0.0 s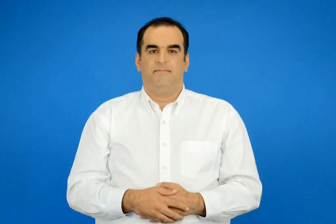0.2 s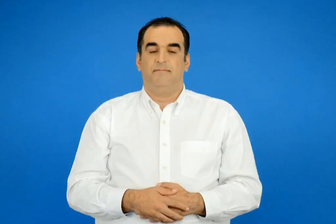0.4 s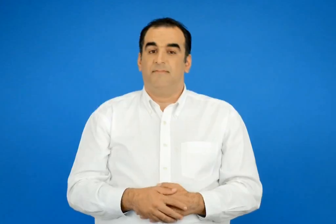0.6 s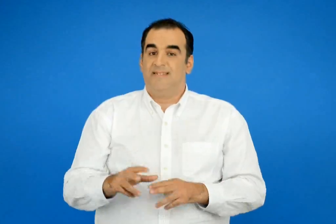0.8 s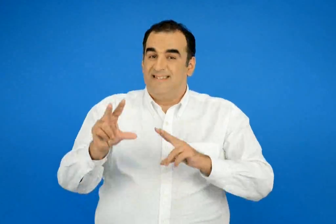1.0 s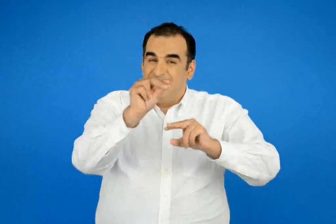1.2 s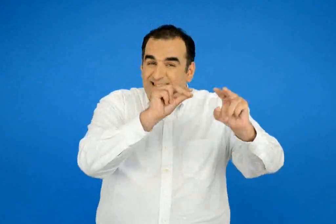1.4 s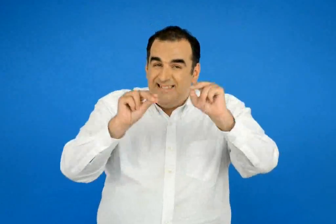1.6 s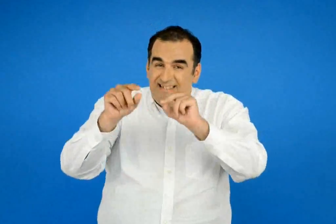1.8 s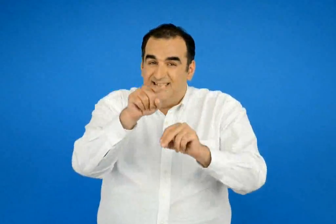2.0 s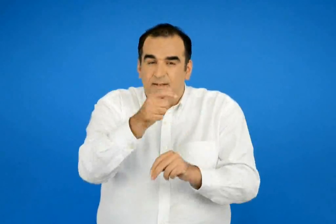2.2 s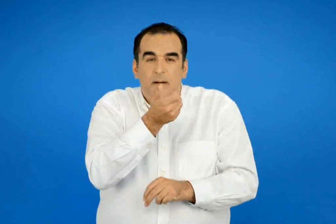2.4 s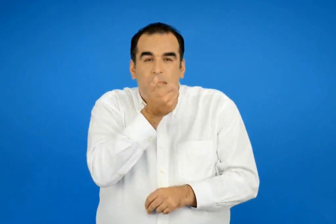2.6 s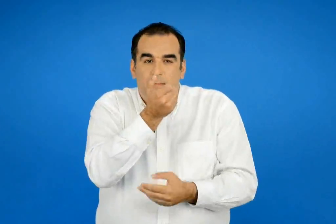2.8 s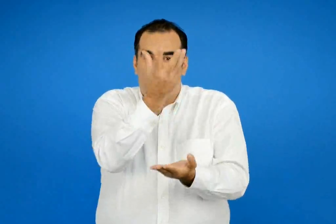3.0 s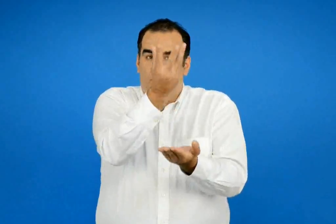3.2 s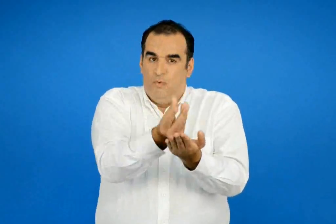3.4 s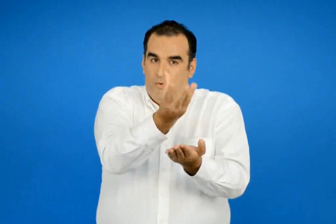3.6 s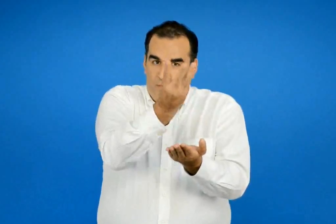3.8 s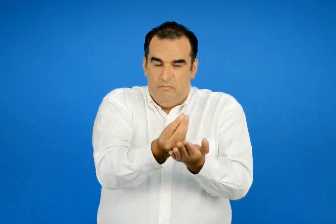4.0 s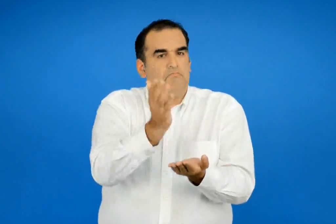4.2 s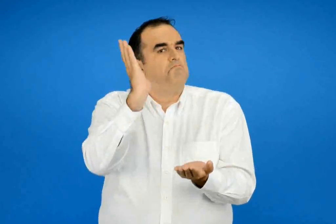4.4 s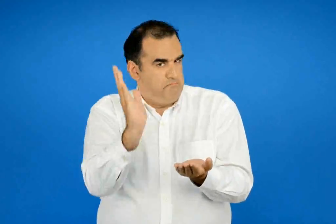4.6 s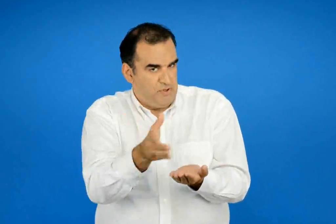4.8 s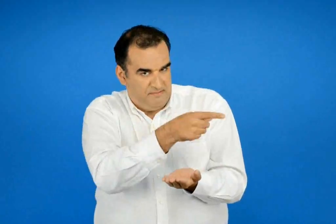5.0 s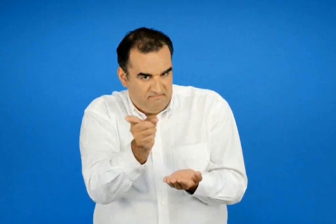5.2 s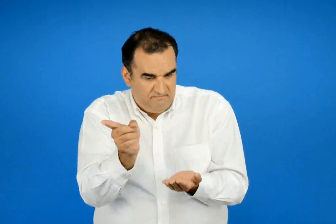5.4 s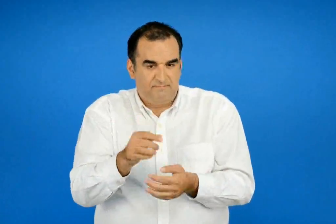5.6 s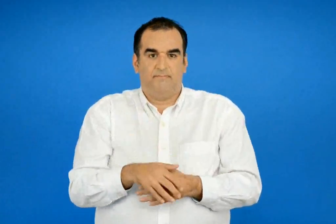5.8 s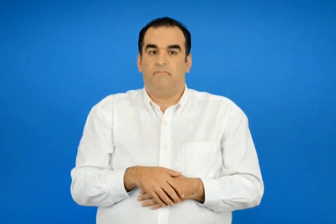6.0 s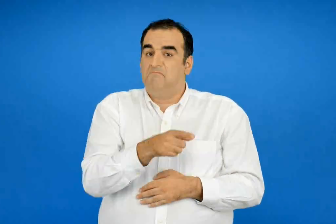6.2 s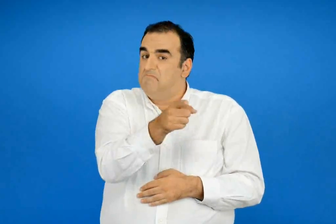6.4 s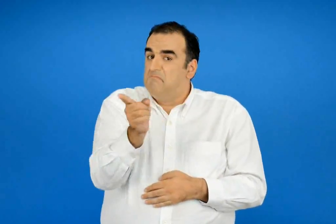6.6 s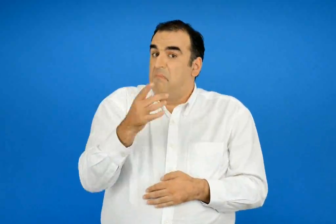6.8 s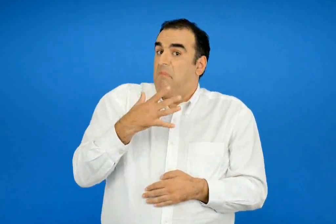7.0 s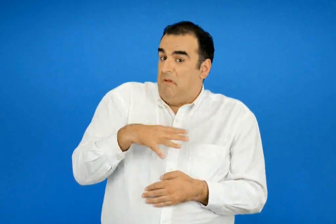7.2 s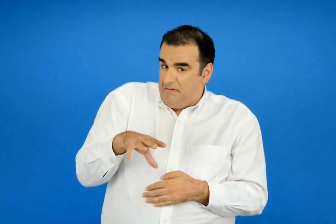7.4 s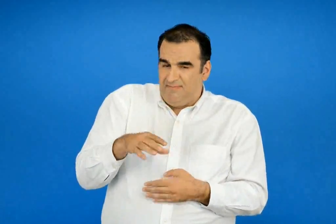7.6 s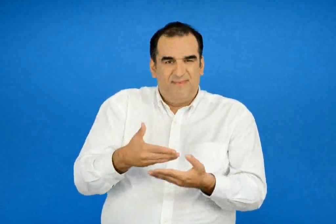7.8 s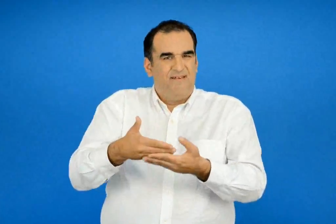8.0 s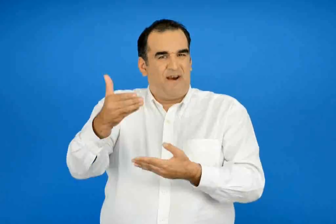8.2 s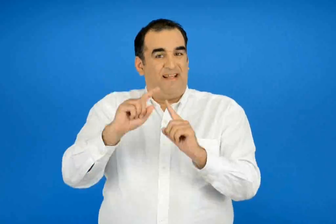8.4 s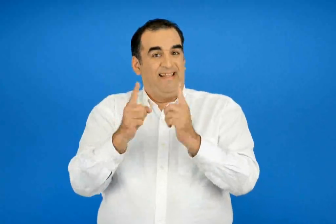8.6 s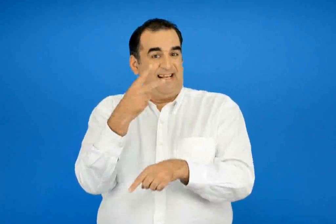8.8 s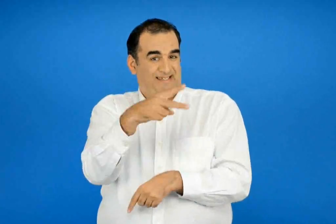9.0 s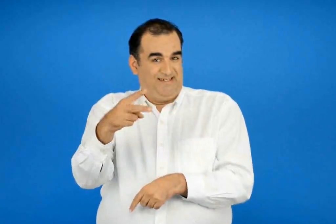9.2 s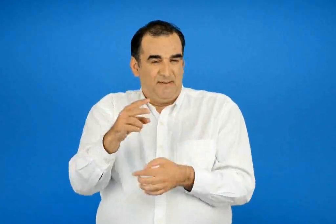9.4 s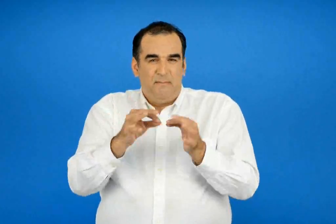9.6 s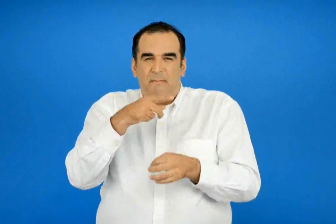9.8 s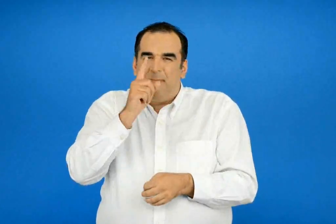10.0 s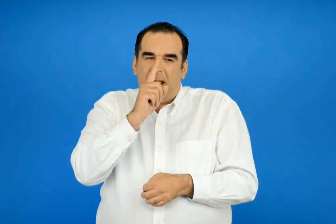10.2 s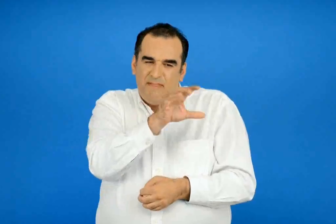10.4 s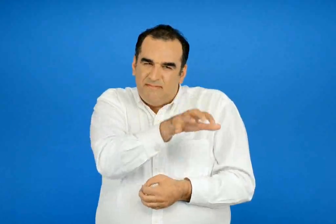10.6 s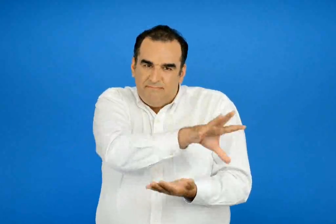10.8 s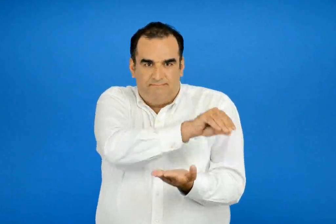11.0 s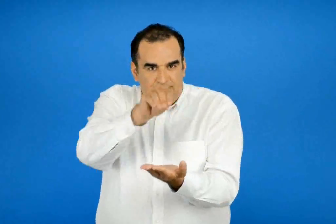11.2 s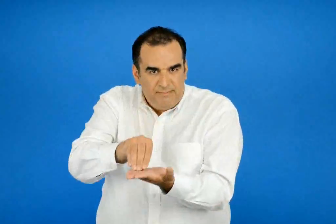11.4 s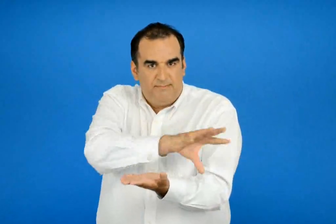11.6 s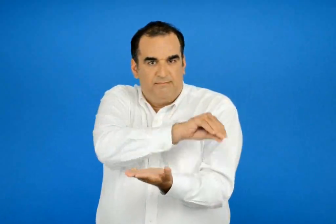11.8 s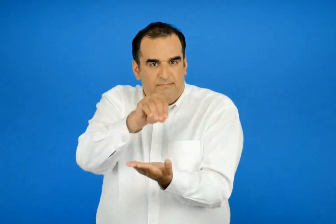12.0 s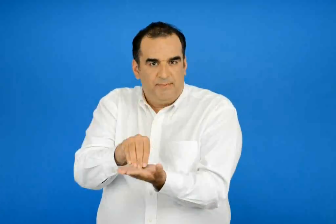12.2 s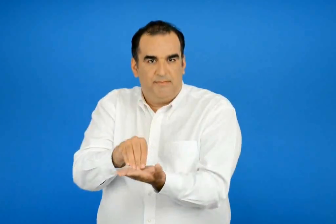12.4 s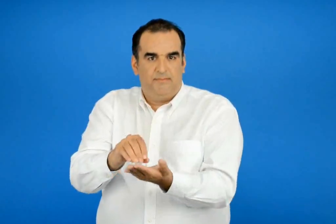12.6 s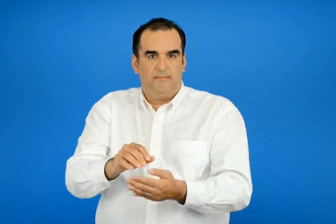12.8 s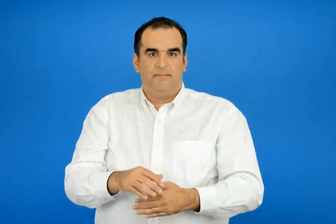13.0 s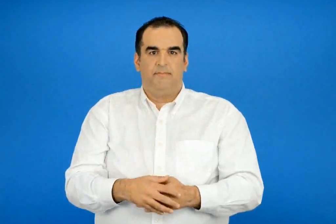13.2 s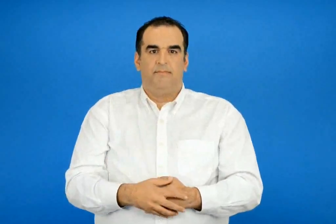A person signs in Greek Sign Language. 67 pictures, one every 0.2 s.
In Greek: μπορείτε ακόμη να το ηχογραφήσετε αν θέλετε βαλτέ αυτά τα αστεία παραμυθία στην εφημερίδα της τάξης σας
